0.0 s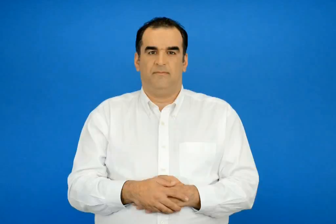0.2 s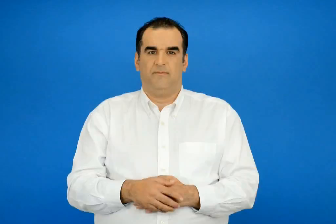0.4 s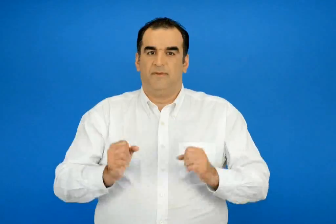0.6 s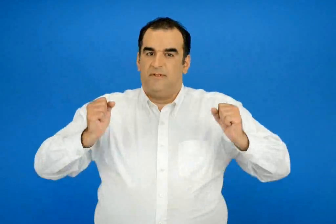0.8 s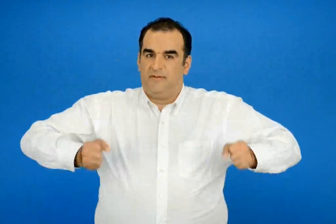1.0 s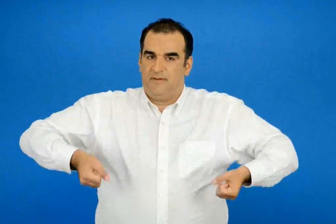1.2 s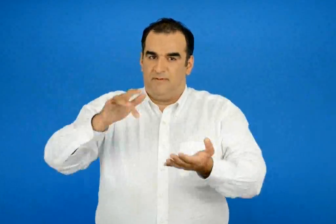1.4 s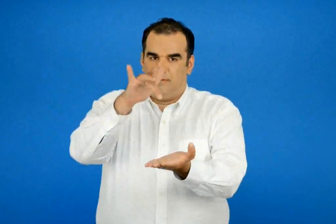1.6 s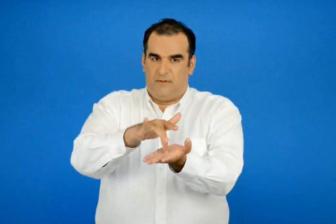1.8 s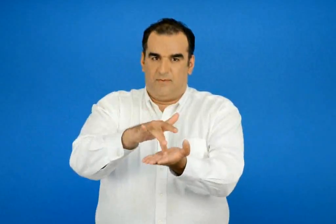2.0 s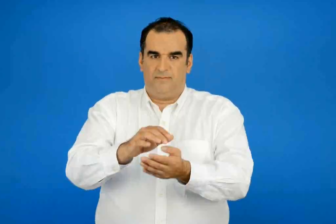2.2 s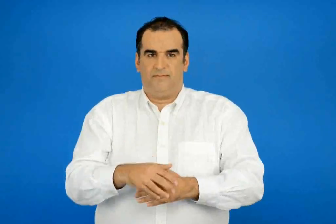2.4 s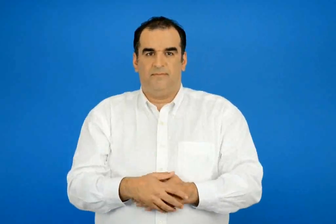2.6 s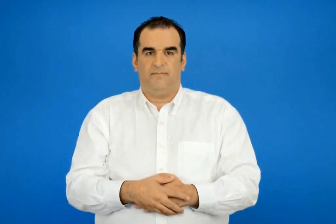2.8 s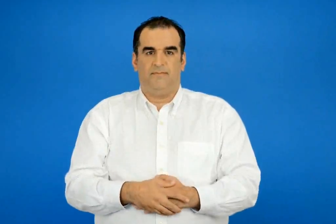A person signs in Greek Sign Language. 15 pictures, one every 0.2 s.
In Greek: χιονοδρομικό κέντρο
